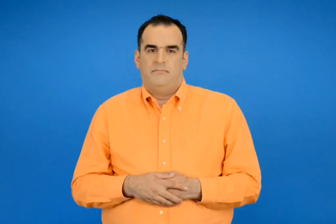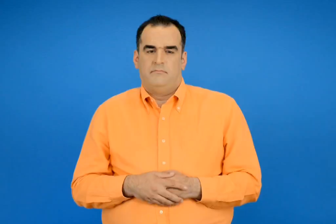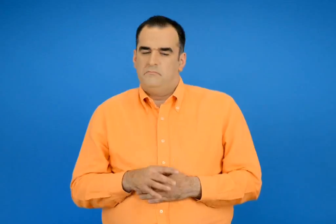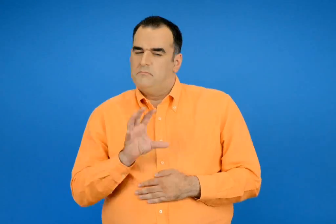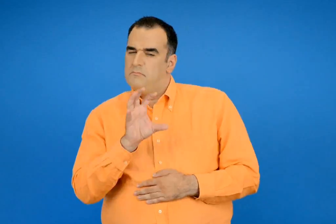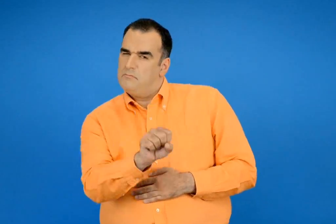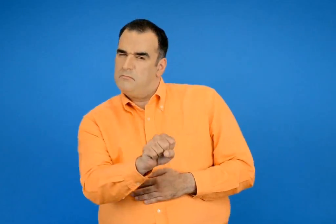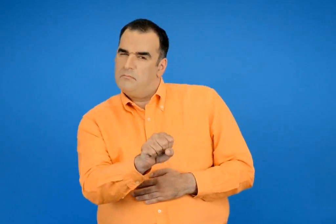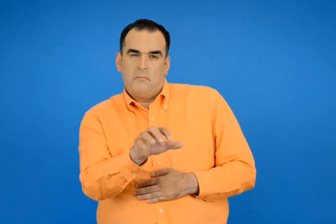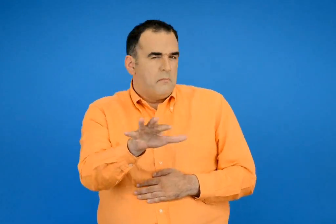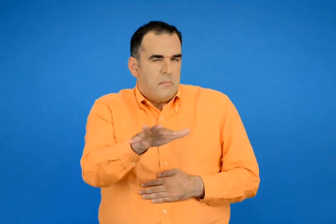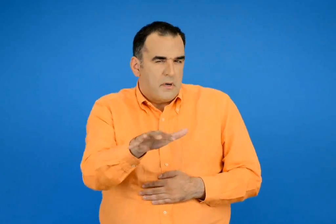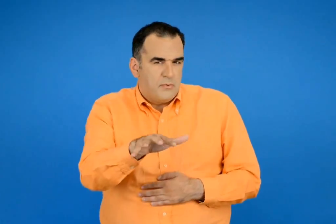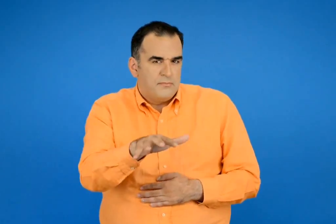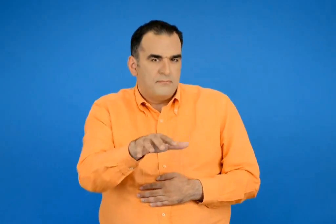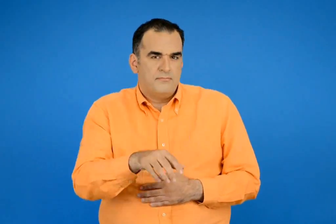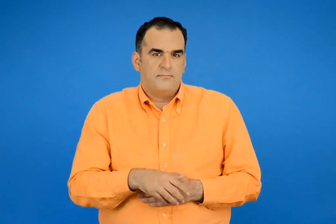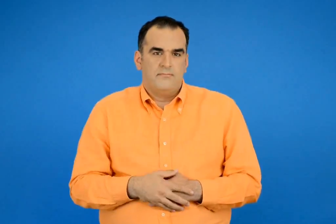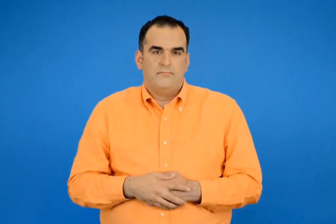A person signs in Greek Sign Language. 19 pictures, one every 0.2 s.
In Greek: εκτιμώ περίπου
